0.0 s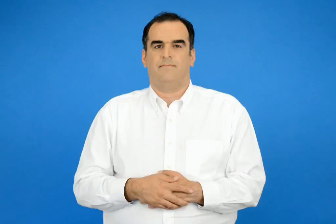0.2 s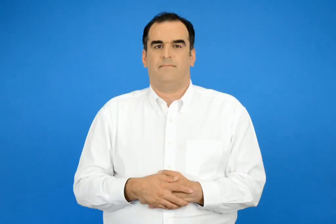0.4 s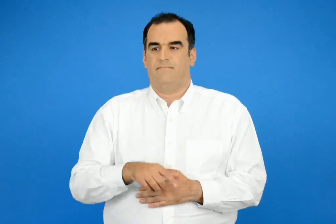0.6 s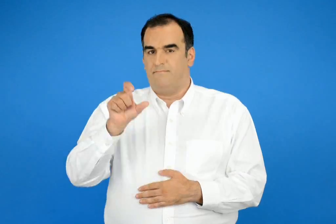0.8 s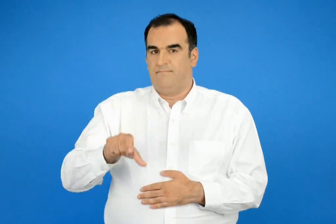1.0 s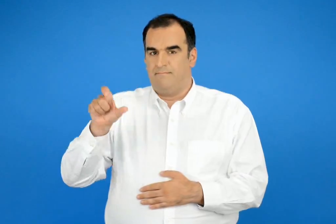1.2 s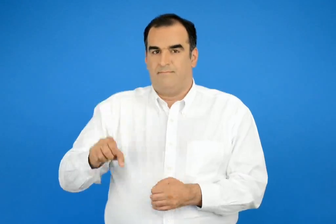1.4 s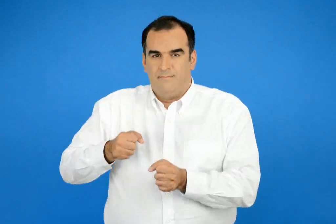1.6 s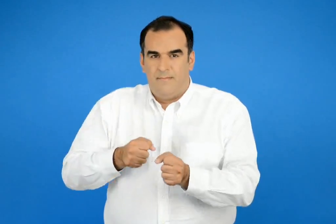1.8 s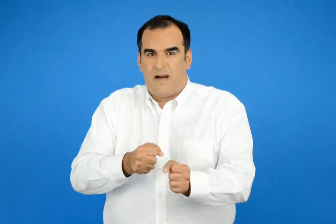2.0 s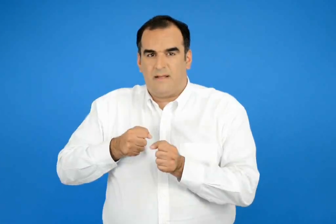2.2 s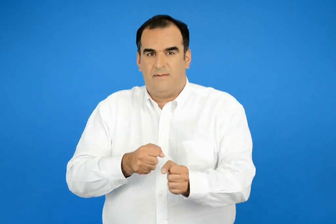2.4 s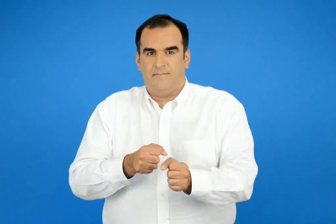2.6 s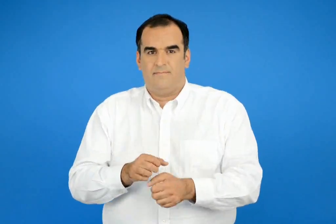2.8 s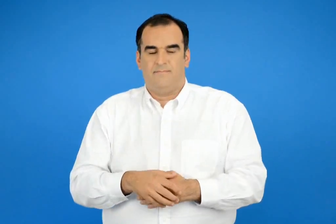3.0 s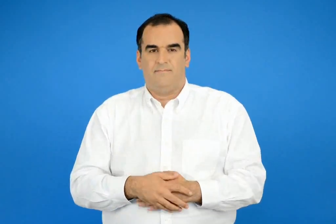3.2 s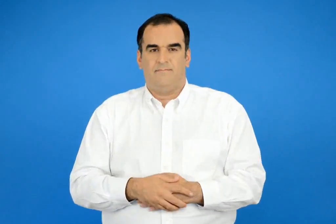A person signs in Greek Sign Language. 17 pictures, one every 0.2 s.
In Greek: μαραγκοί
